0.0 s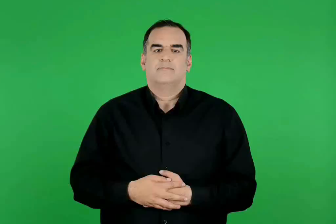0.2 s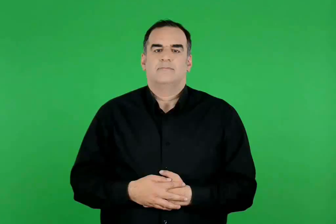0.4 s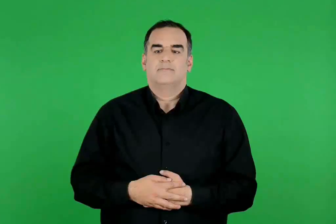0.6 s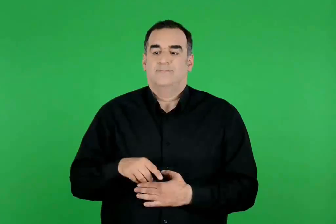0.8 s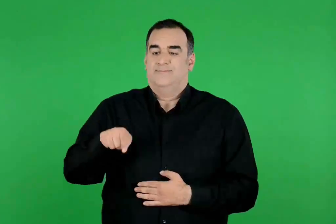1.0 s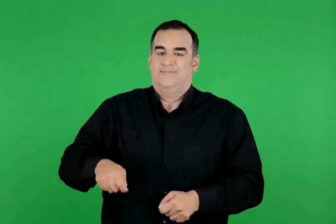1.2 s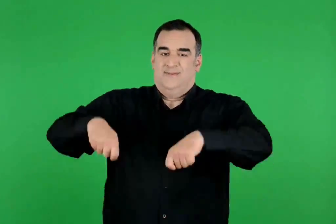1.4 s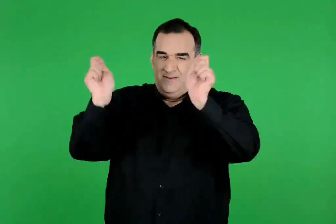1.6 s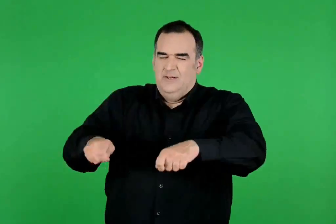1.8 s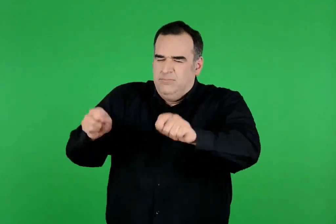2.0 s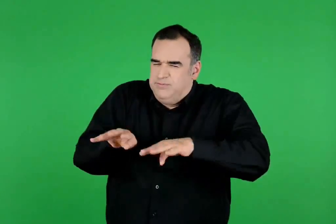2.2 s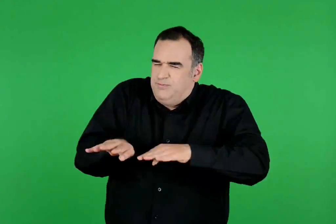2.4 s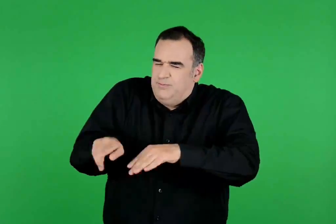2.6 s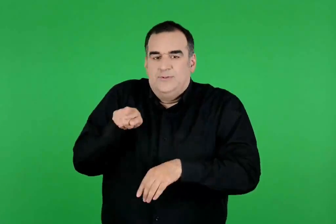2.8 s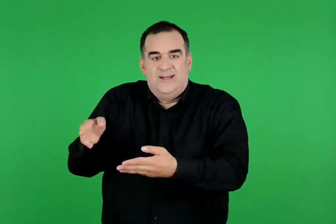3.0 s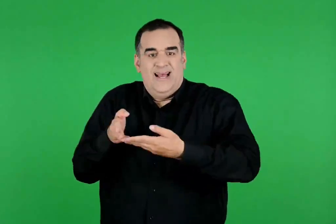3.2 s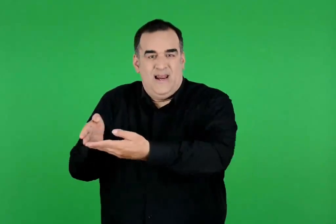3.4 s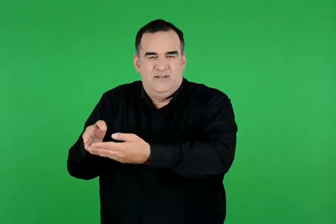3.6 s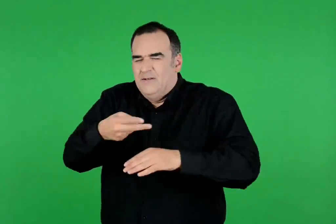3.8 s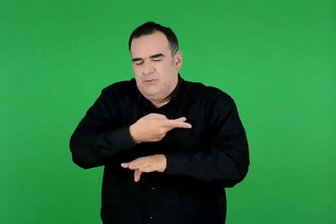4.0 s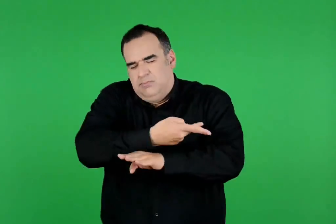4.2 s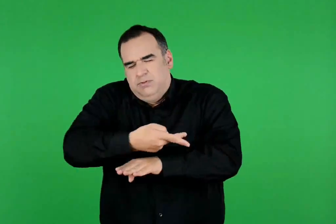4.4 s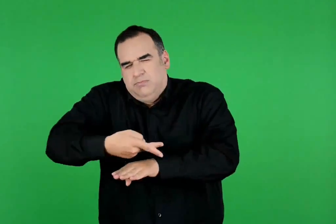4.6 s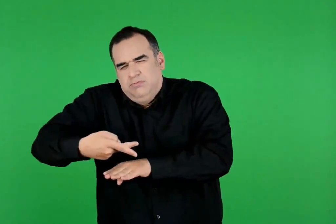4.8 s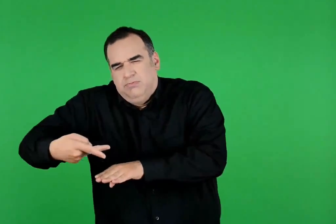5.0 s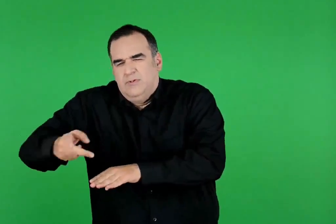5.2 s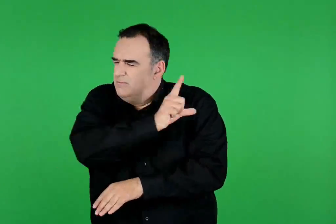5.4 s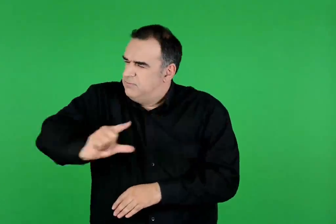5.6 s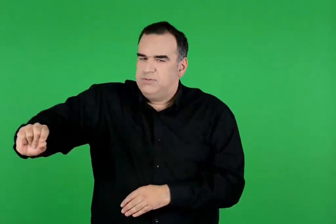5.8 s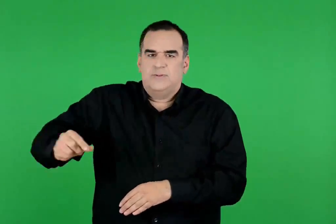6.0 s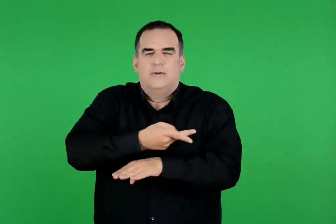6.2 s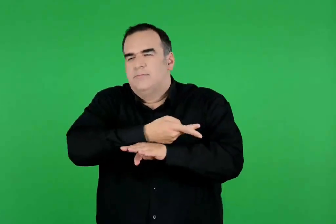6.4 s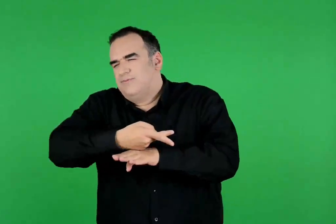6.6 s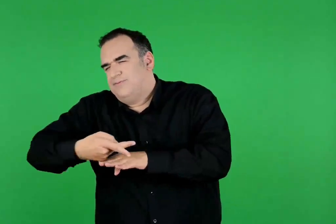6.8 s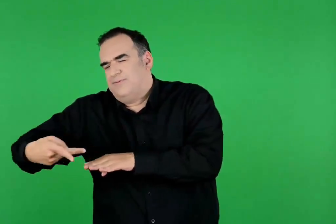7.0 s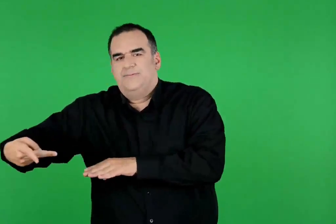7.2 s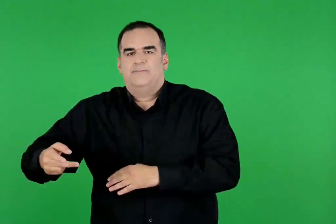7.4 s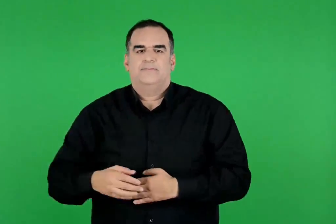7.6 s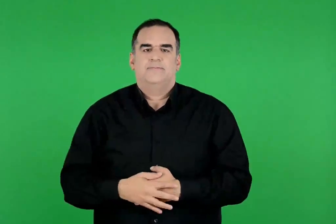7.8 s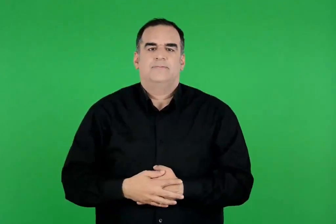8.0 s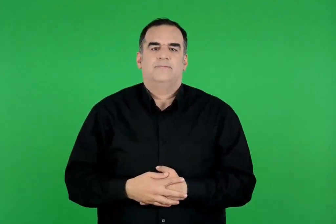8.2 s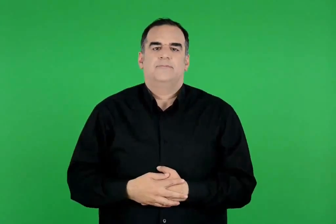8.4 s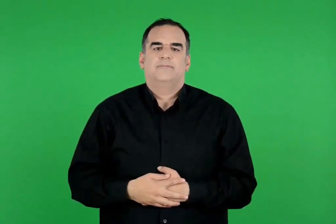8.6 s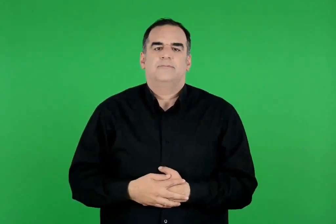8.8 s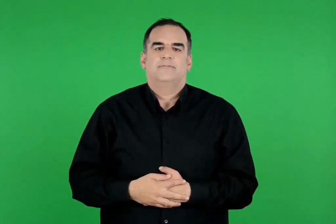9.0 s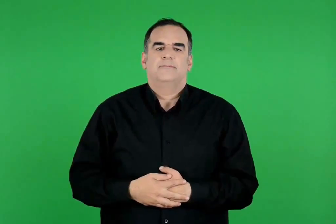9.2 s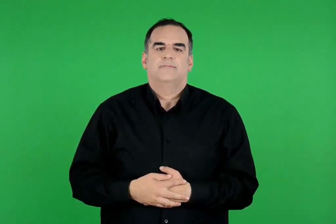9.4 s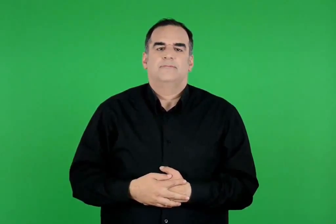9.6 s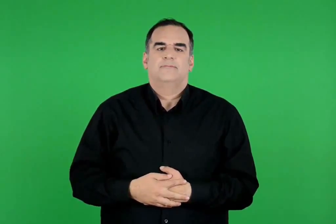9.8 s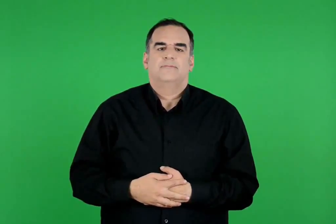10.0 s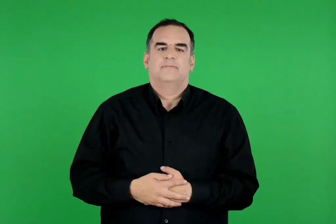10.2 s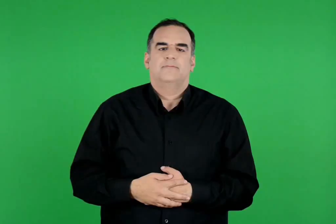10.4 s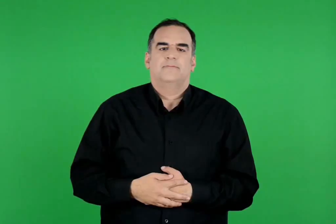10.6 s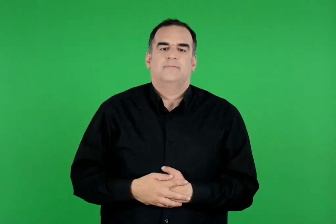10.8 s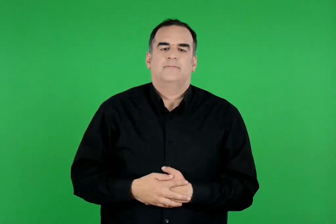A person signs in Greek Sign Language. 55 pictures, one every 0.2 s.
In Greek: μετά χτύπησε τα άλογά του κι εκείνα έτρεξαν γρήγορα προς τα πλοία σέρνοντας τον νεκρό έκτορα μαζί τους
